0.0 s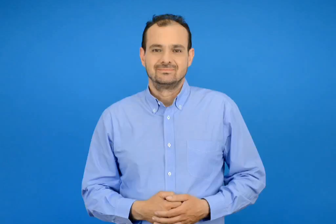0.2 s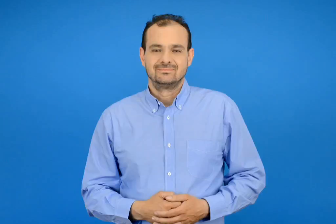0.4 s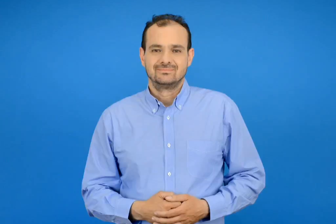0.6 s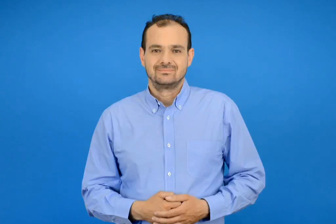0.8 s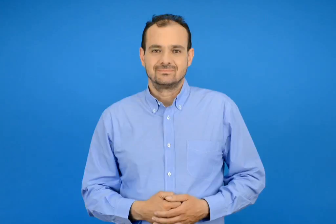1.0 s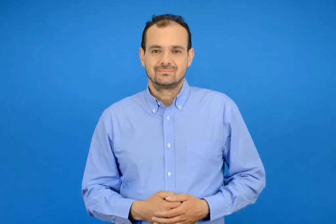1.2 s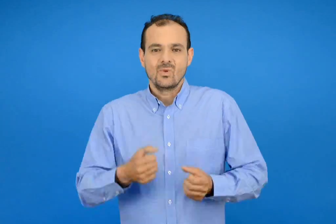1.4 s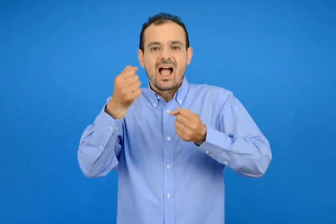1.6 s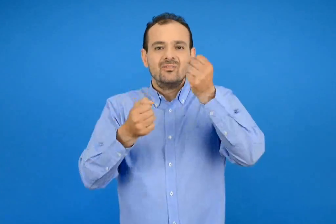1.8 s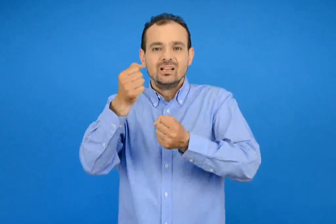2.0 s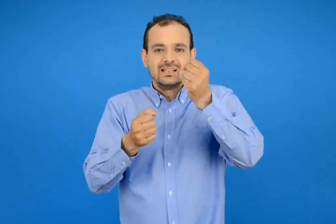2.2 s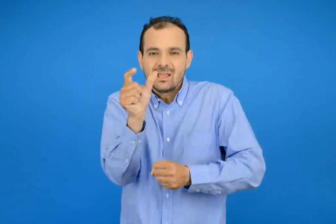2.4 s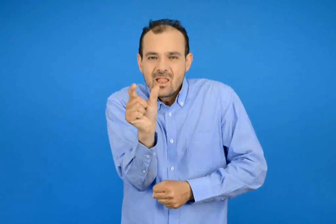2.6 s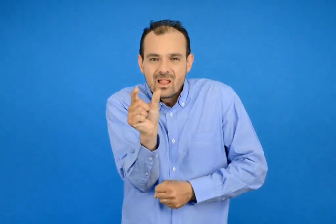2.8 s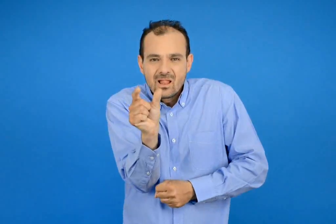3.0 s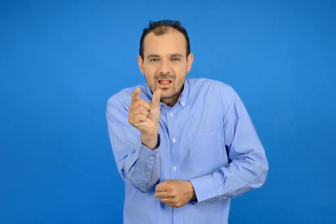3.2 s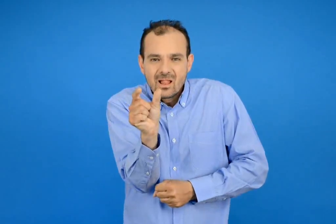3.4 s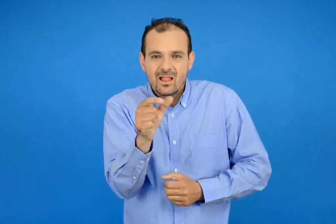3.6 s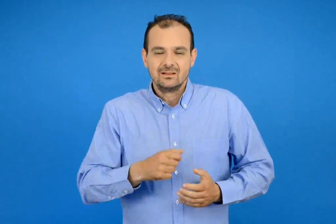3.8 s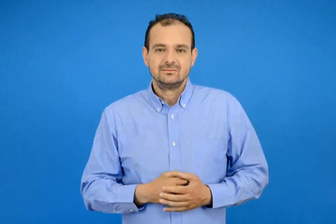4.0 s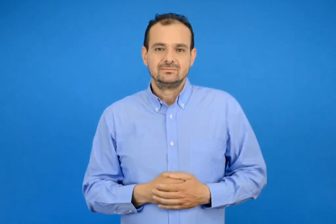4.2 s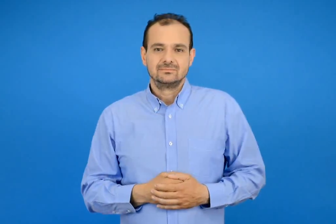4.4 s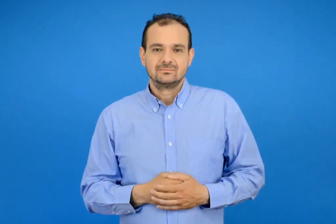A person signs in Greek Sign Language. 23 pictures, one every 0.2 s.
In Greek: αυτοκινητάκι
